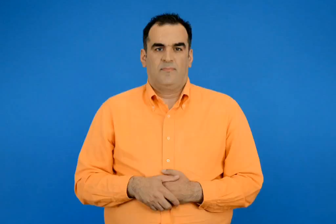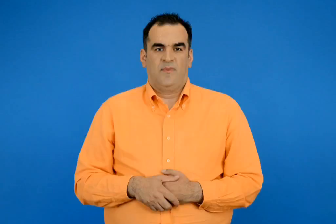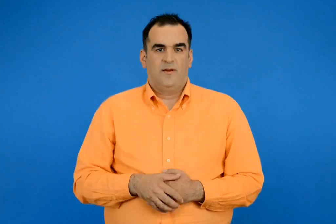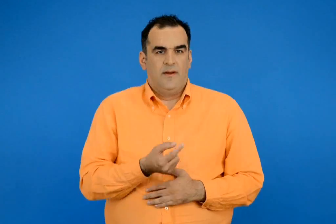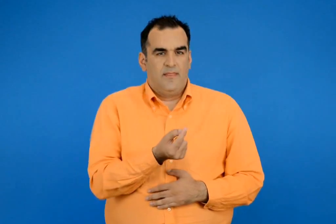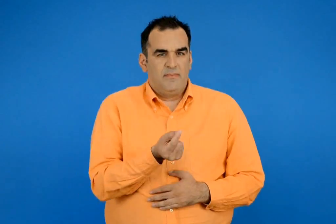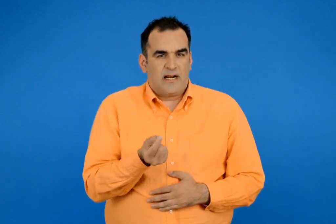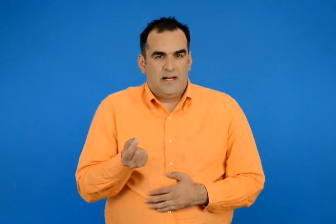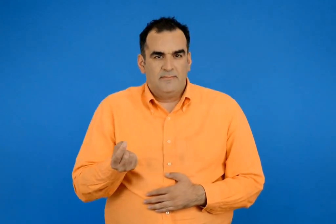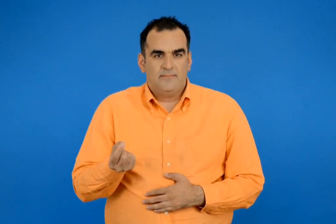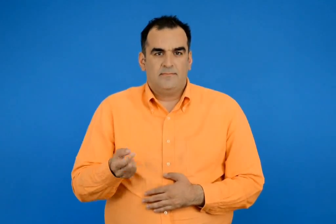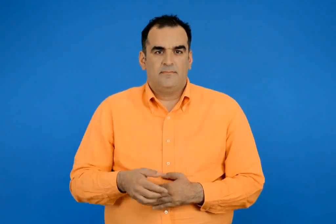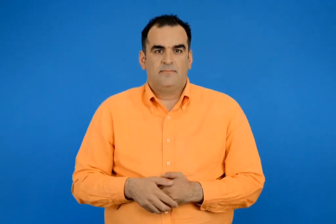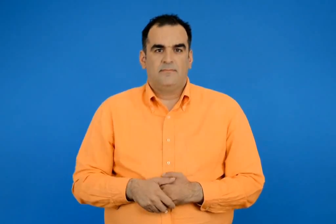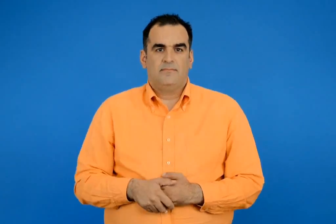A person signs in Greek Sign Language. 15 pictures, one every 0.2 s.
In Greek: δημητριακά
